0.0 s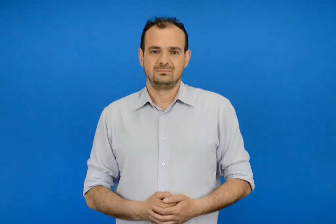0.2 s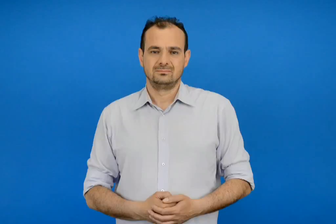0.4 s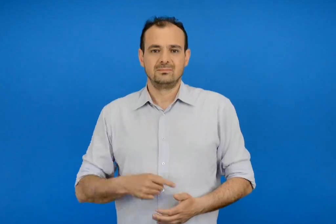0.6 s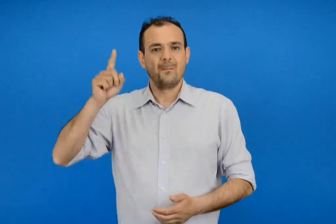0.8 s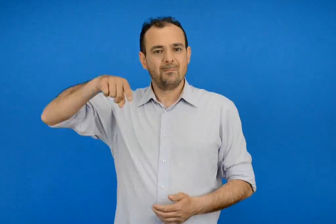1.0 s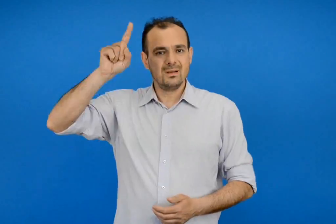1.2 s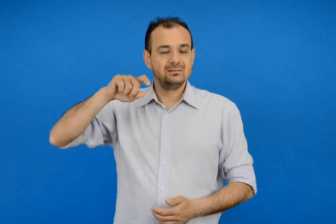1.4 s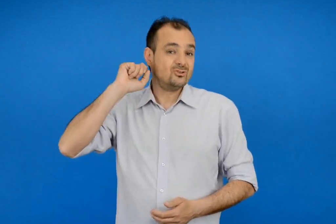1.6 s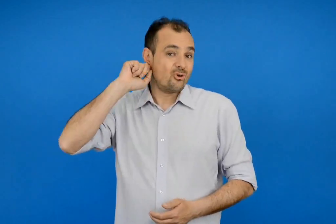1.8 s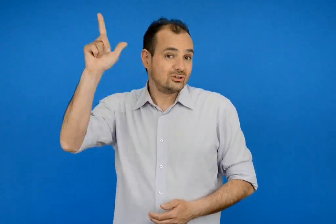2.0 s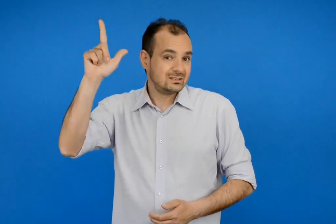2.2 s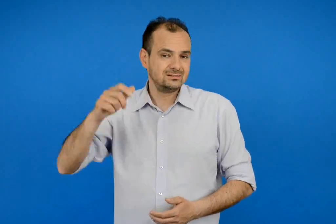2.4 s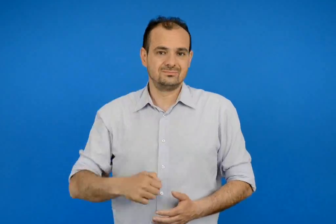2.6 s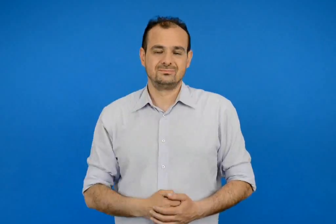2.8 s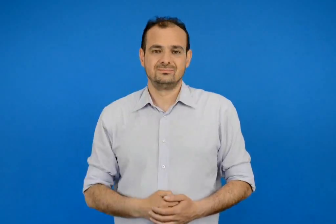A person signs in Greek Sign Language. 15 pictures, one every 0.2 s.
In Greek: μέρες γιορτής
